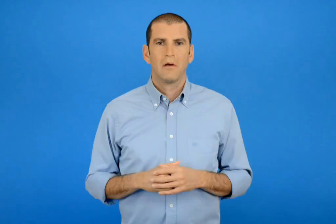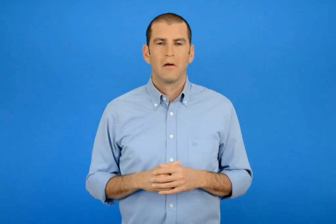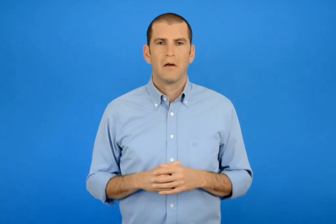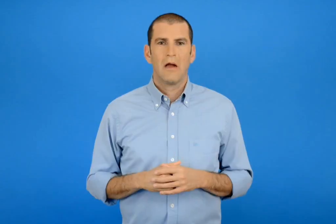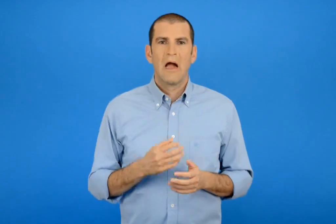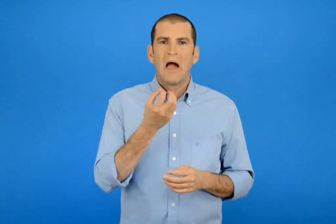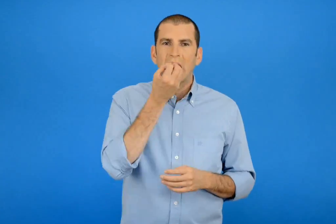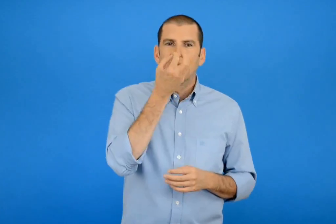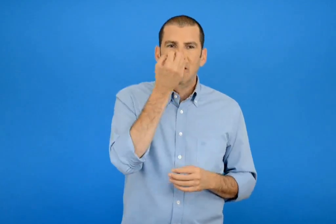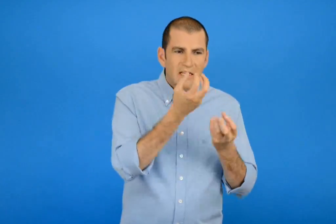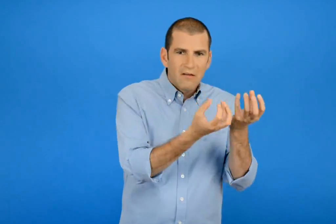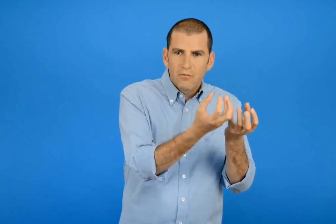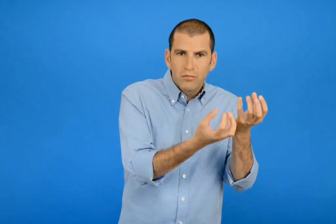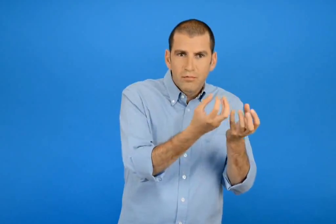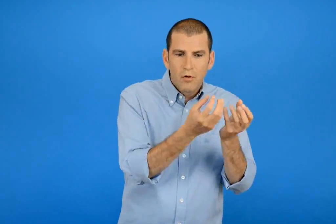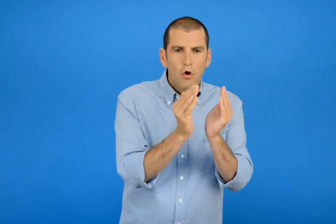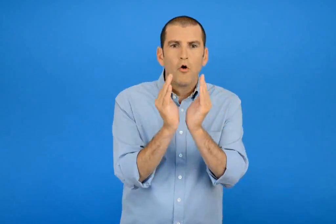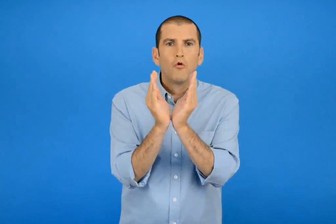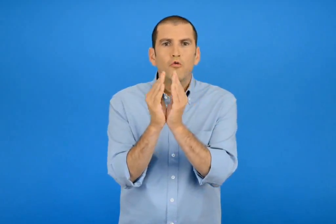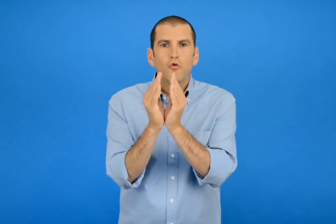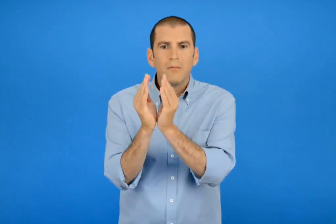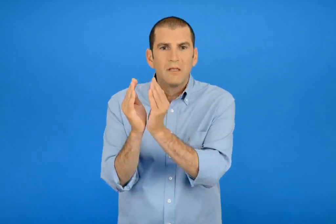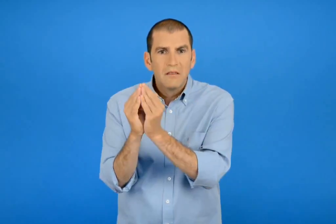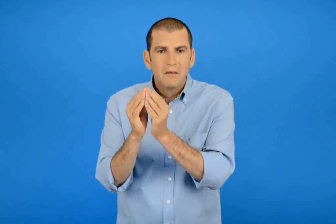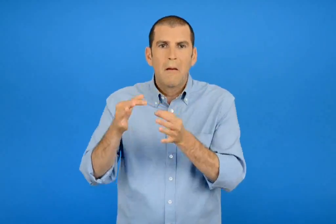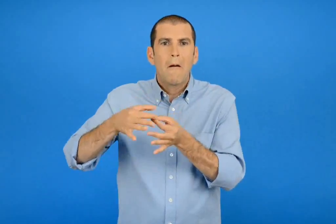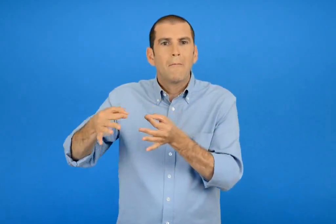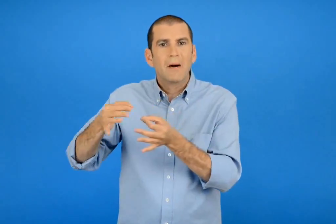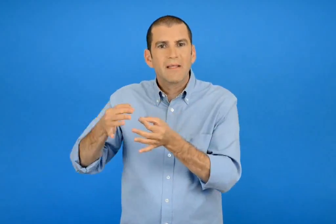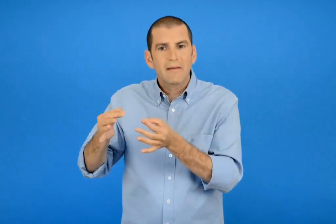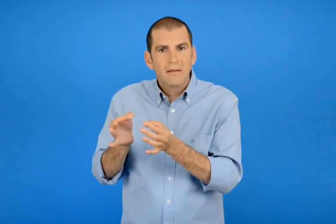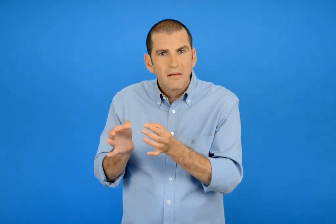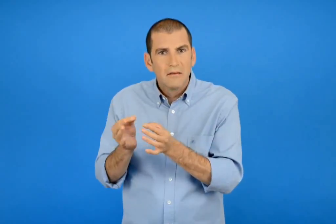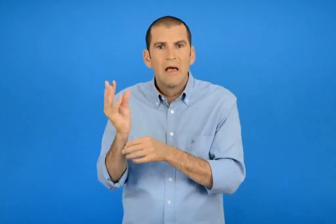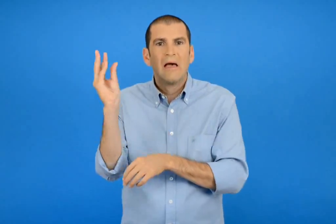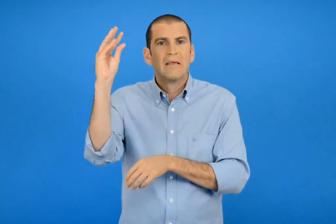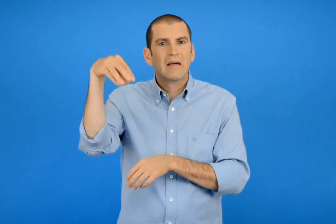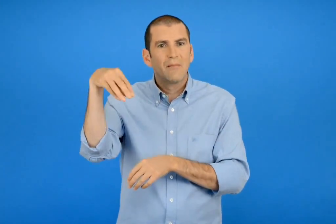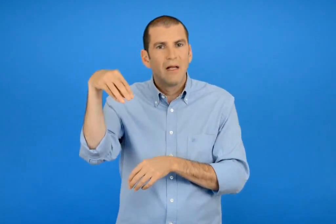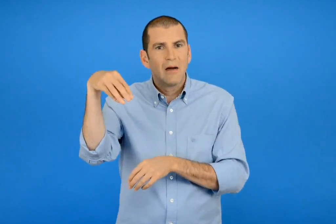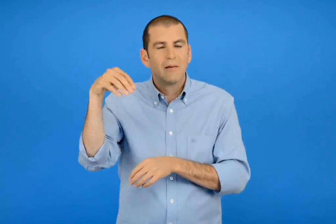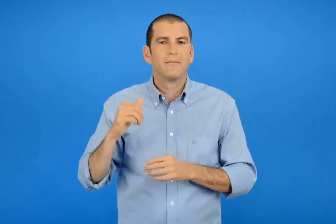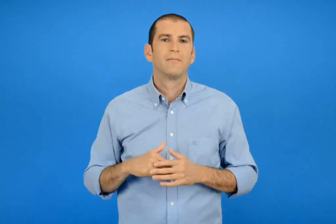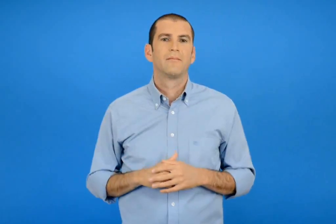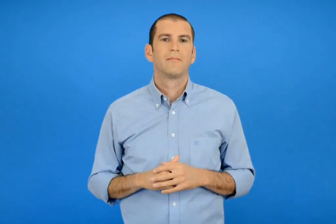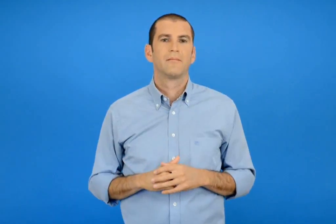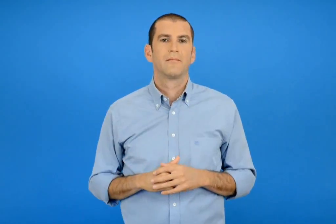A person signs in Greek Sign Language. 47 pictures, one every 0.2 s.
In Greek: τριαντάφυλλα τουλίπες μαργαρίτες κυκλάμινα
